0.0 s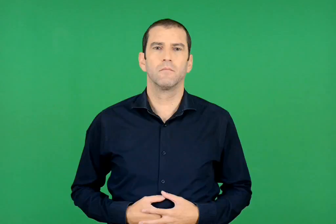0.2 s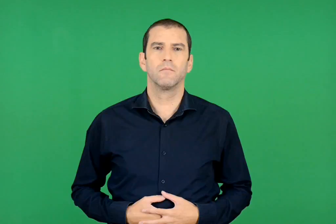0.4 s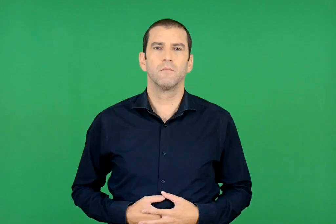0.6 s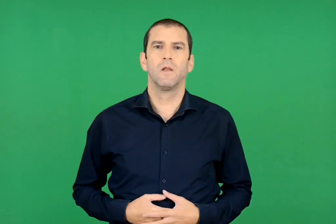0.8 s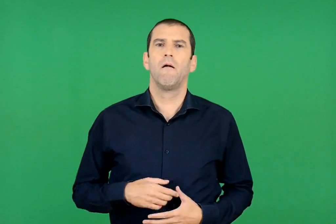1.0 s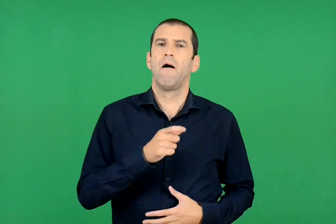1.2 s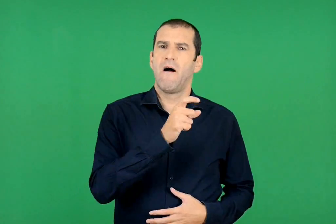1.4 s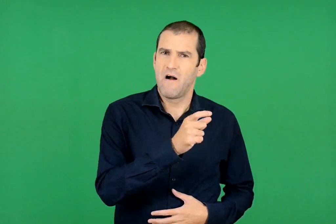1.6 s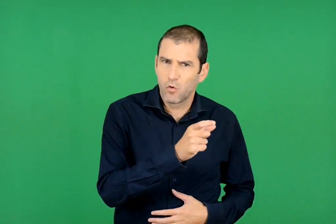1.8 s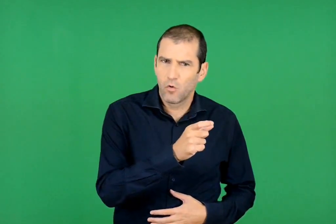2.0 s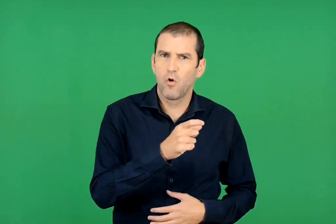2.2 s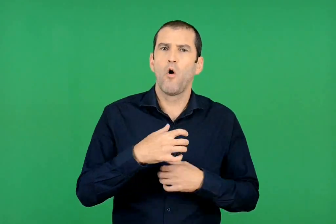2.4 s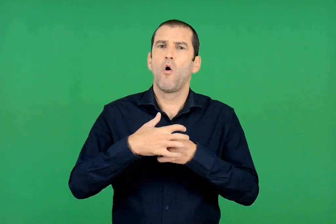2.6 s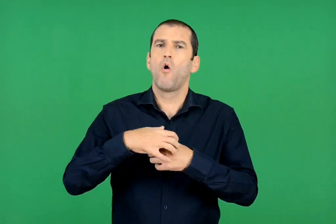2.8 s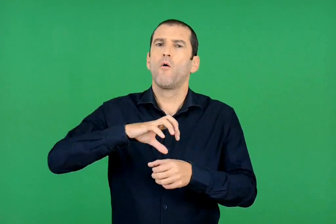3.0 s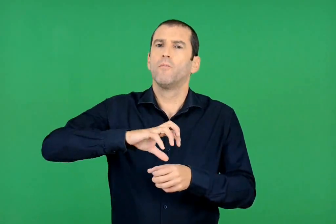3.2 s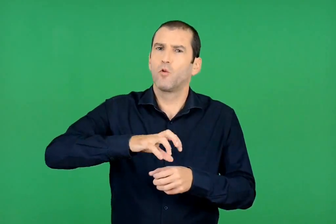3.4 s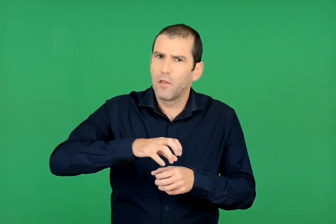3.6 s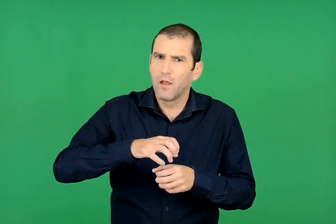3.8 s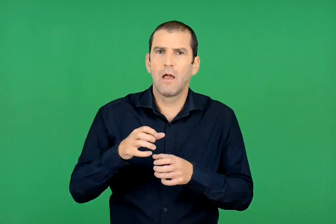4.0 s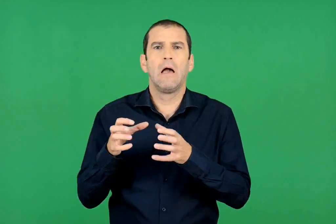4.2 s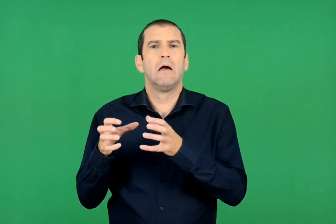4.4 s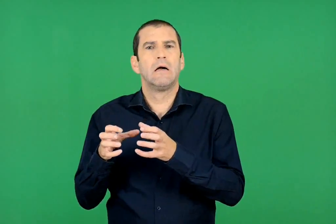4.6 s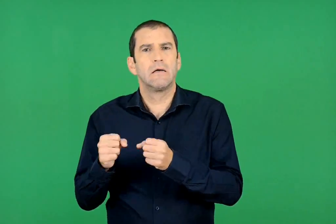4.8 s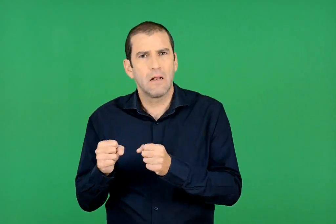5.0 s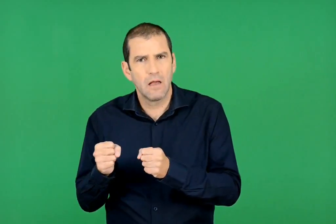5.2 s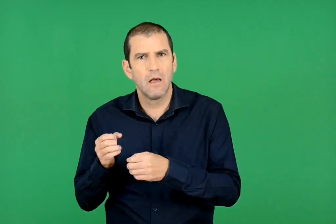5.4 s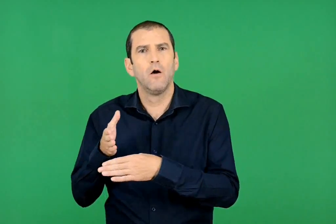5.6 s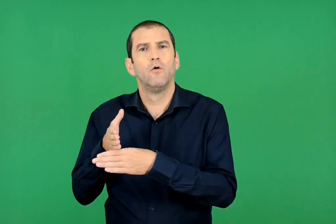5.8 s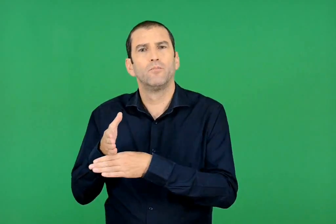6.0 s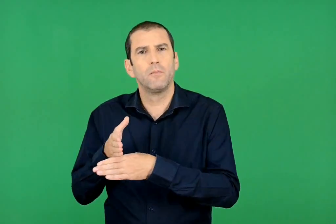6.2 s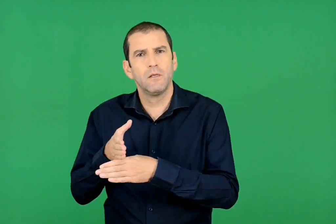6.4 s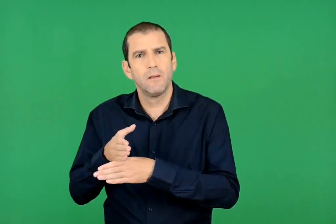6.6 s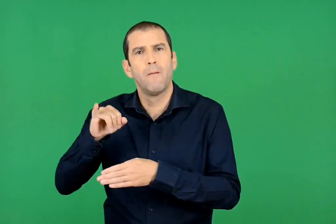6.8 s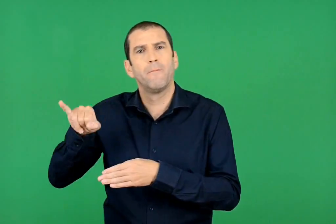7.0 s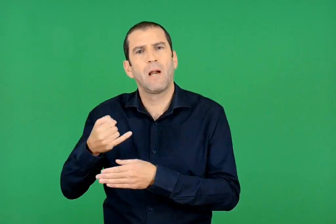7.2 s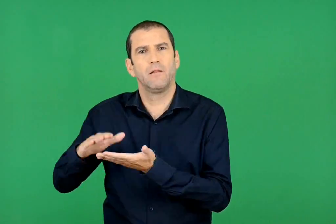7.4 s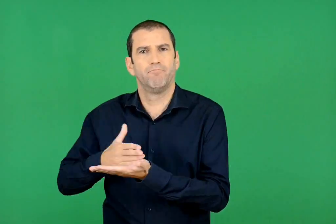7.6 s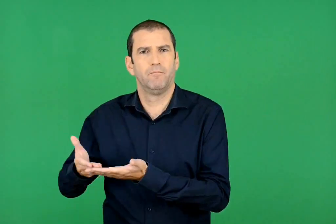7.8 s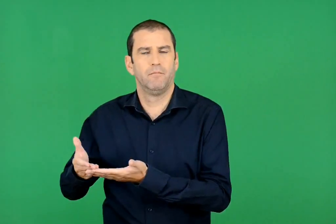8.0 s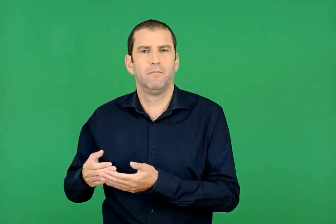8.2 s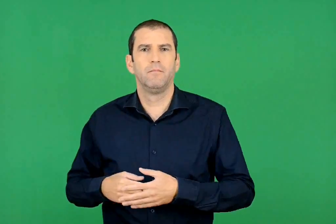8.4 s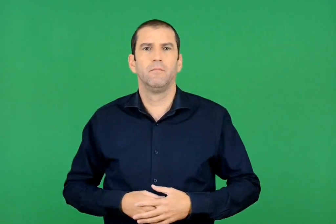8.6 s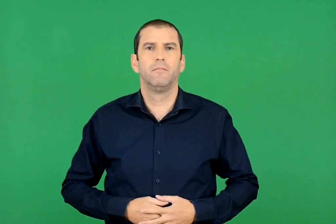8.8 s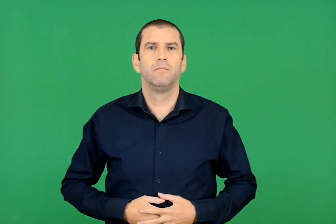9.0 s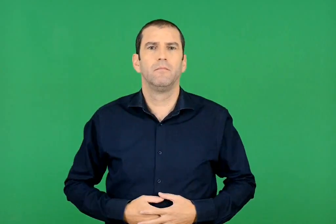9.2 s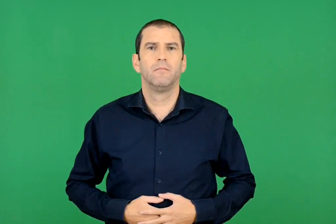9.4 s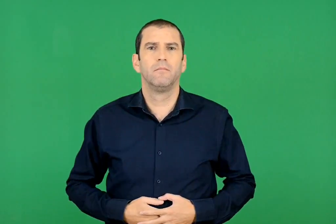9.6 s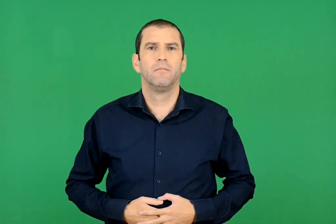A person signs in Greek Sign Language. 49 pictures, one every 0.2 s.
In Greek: ένα αυγό , πορτοκαλάδα , γάλα και ψωμί με μέλι
